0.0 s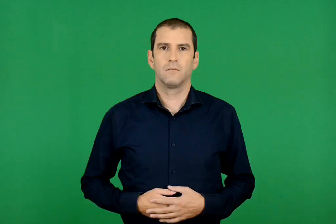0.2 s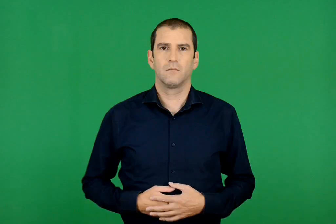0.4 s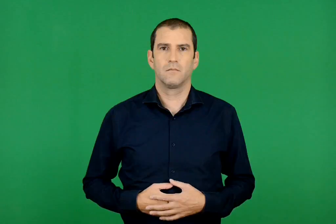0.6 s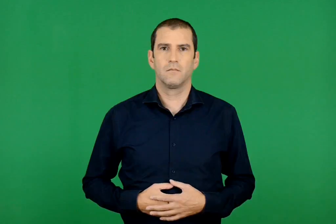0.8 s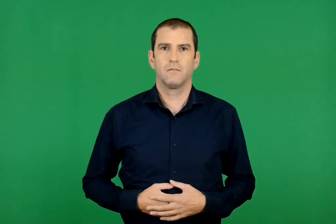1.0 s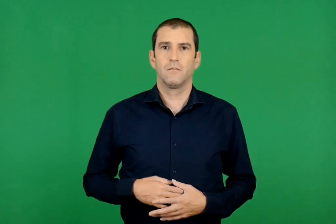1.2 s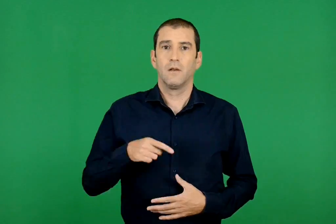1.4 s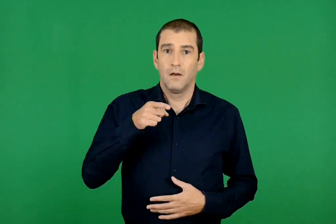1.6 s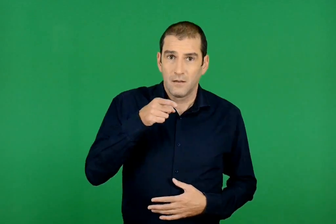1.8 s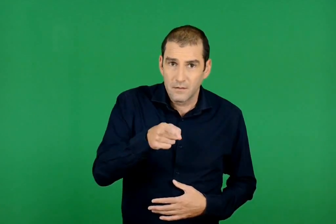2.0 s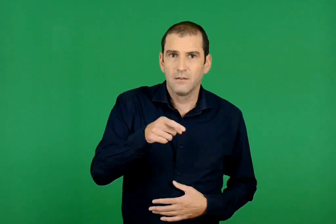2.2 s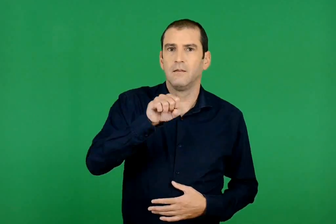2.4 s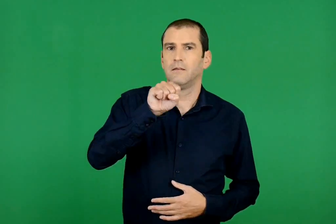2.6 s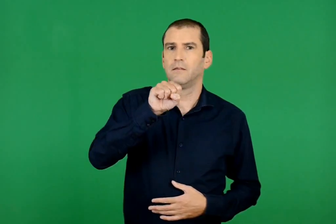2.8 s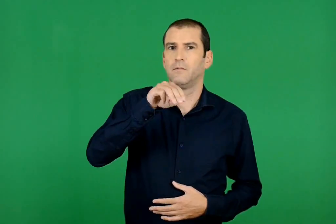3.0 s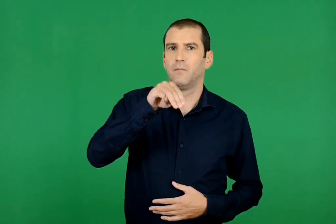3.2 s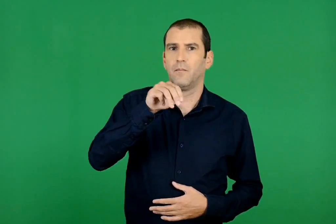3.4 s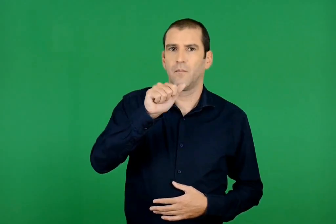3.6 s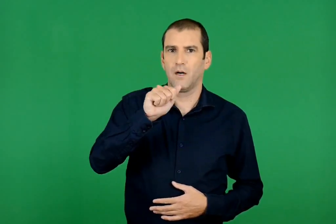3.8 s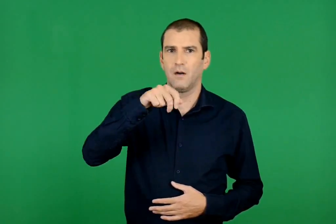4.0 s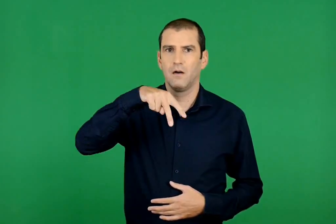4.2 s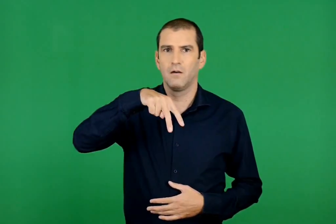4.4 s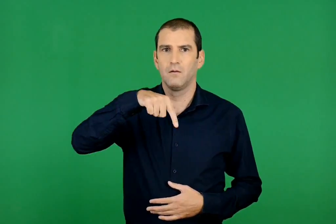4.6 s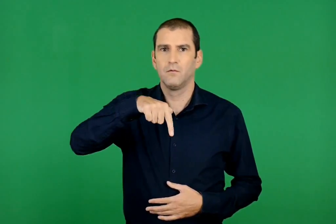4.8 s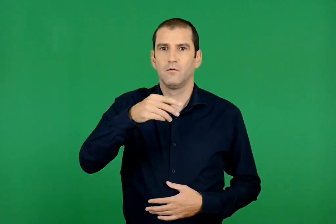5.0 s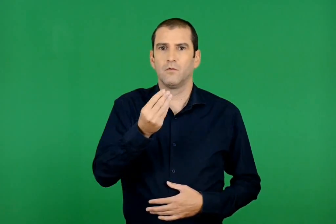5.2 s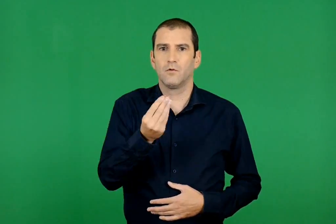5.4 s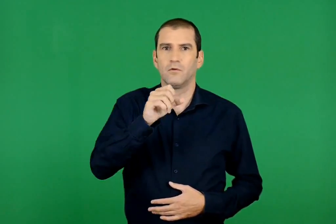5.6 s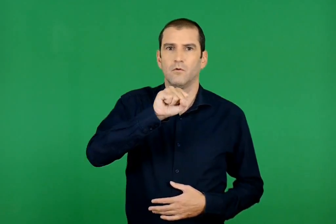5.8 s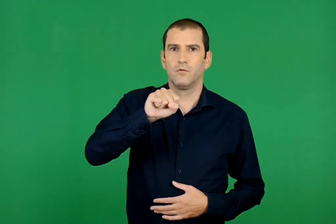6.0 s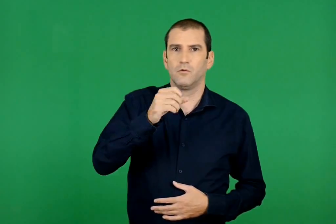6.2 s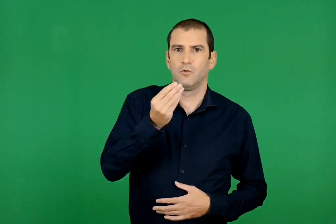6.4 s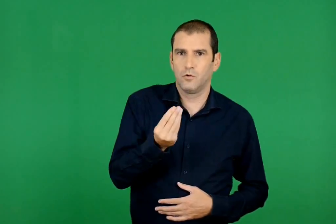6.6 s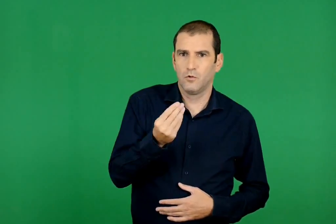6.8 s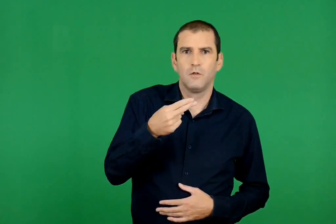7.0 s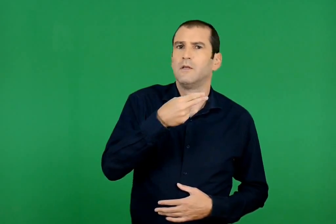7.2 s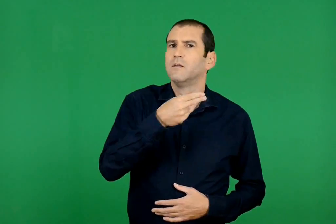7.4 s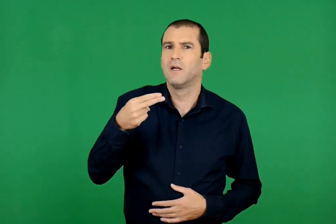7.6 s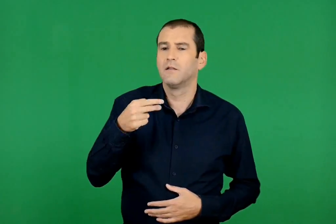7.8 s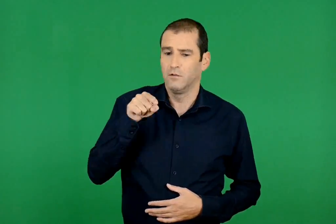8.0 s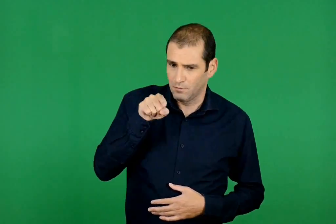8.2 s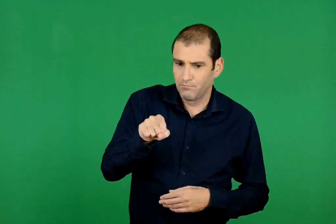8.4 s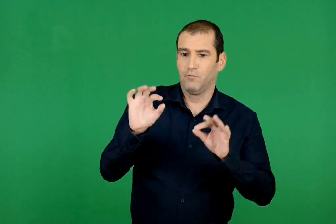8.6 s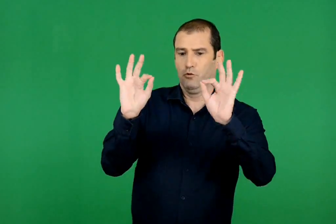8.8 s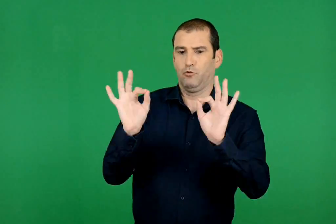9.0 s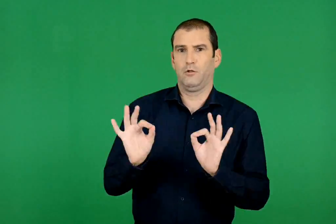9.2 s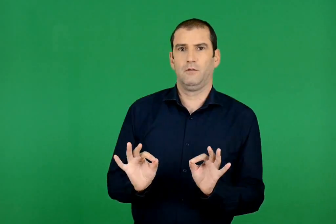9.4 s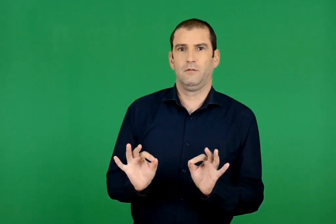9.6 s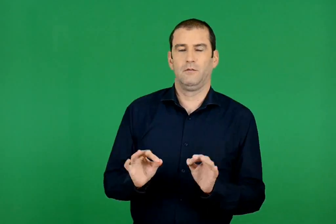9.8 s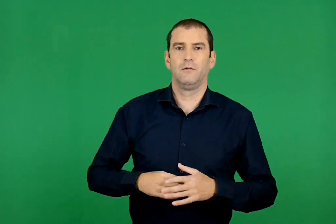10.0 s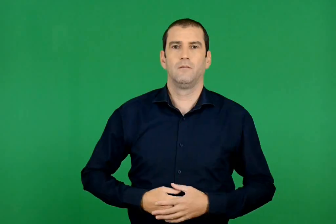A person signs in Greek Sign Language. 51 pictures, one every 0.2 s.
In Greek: να σε σμαλτώσω να σε στολίσω
